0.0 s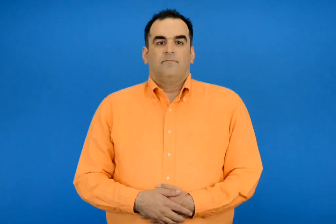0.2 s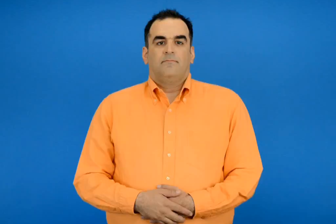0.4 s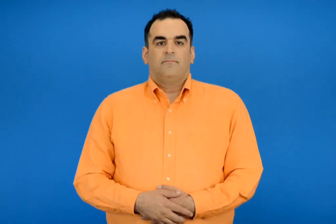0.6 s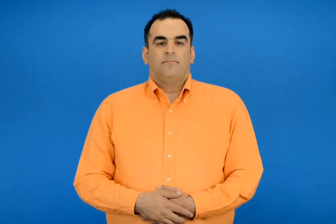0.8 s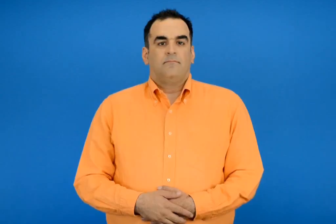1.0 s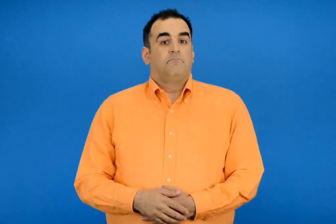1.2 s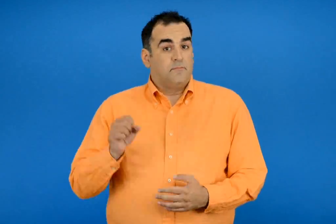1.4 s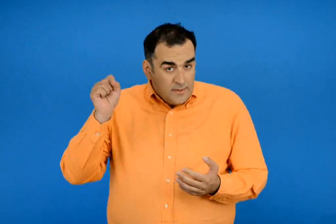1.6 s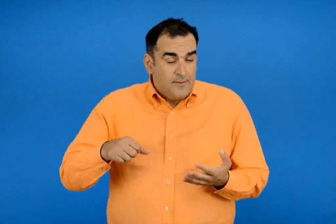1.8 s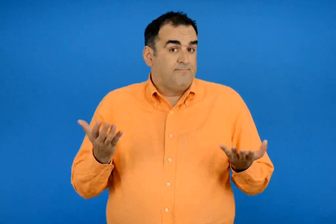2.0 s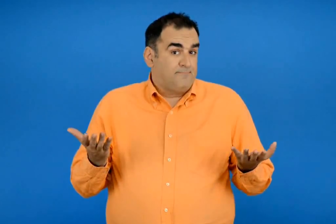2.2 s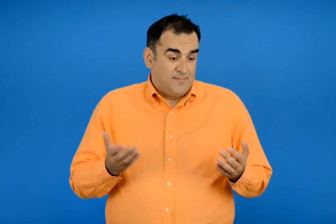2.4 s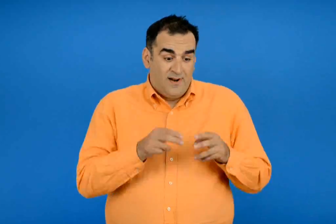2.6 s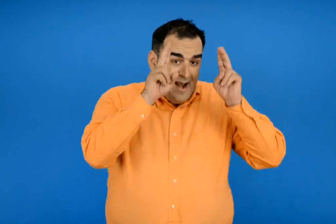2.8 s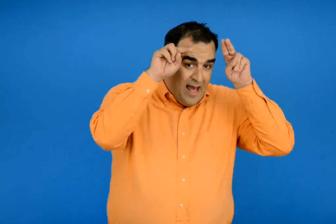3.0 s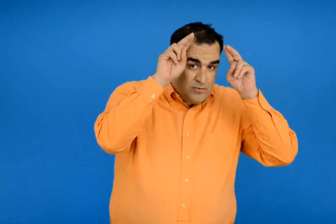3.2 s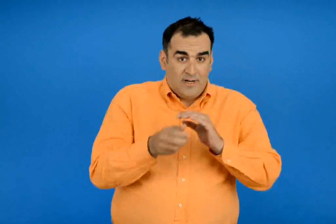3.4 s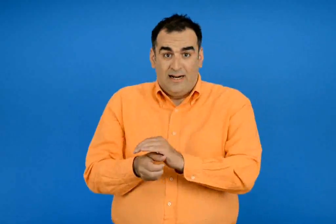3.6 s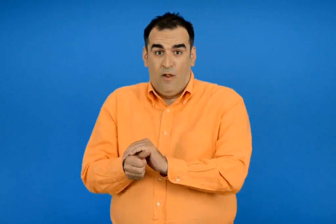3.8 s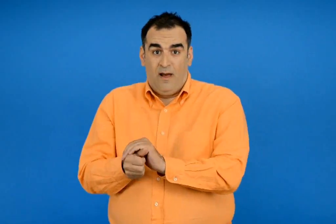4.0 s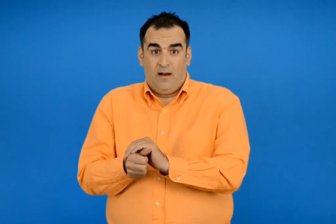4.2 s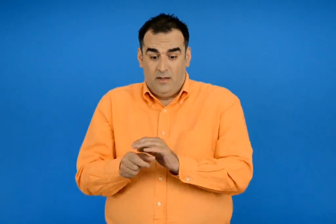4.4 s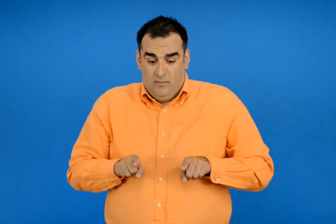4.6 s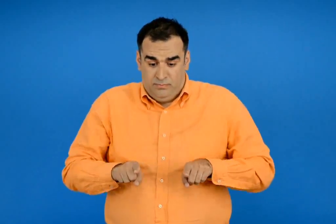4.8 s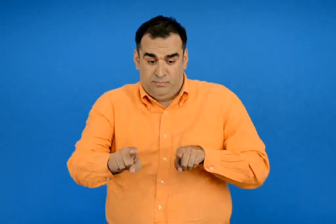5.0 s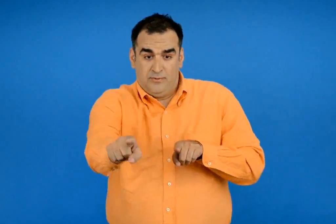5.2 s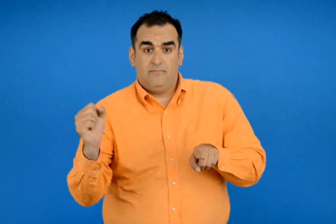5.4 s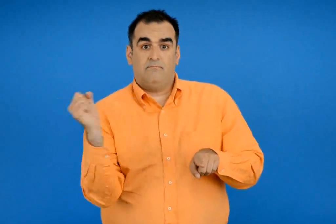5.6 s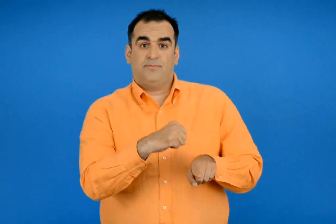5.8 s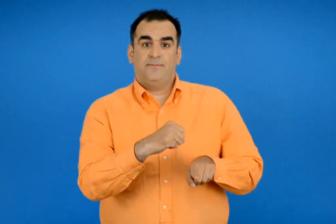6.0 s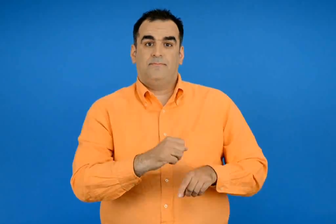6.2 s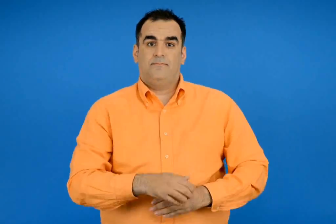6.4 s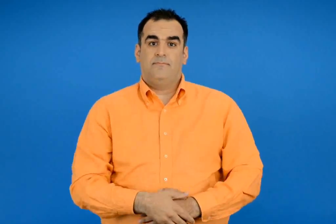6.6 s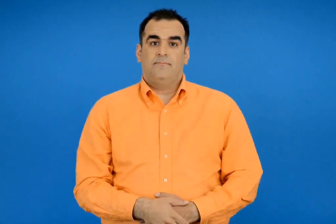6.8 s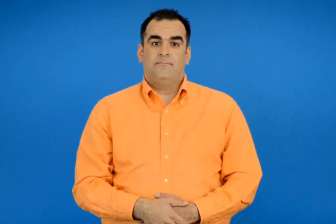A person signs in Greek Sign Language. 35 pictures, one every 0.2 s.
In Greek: ναι αλλά η χελώνα νίκησε το λαγό στο τρέξιμο
